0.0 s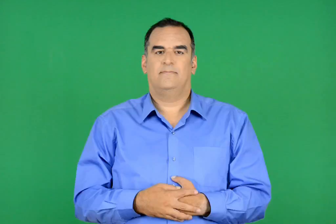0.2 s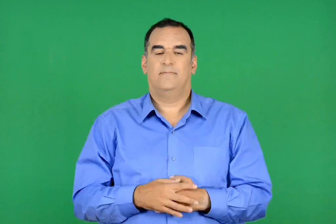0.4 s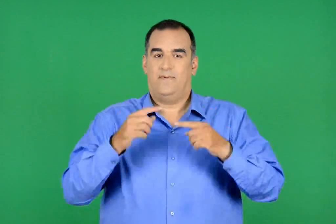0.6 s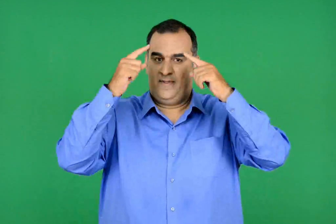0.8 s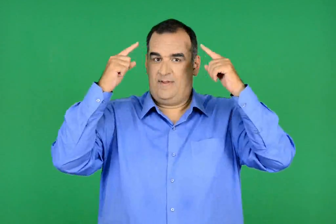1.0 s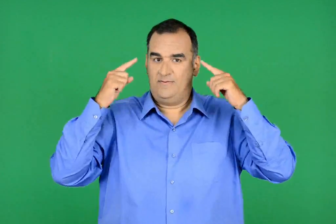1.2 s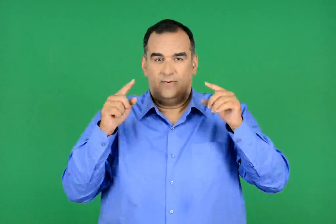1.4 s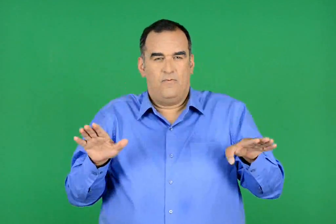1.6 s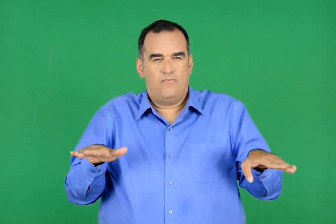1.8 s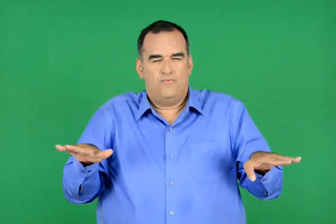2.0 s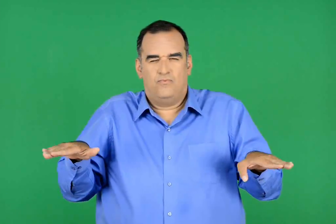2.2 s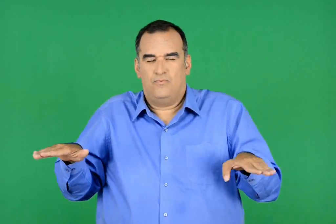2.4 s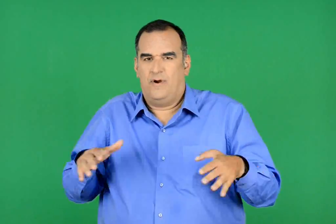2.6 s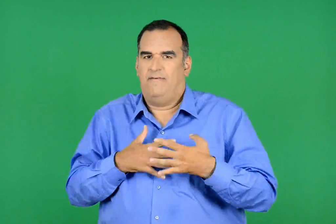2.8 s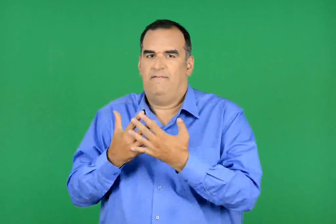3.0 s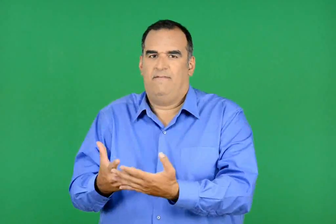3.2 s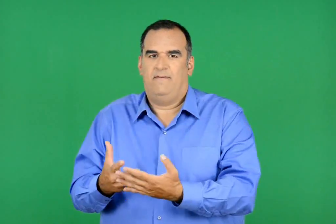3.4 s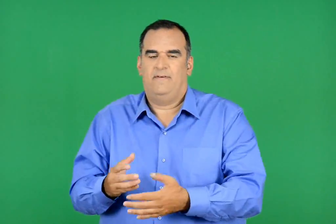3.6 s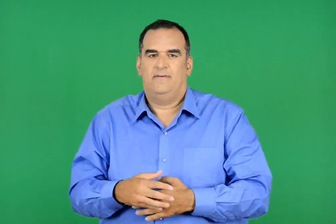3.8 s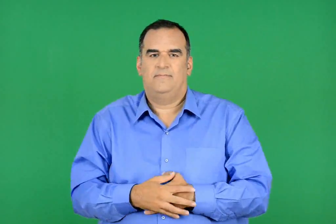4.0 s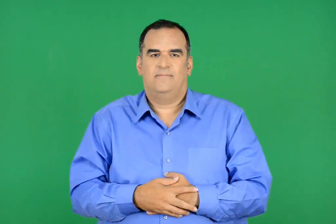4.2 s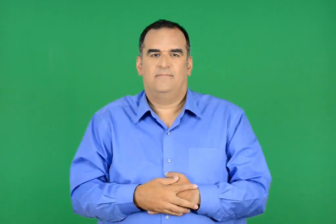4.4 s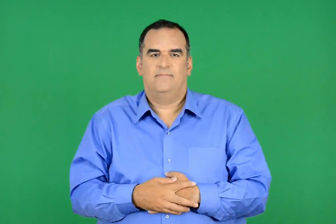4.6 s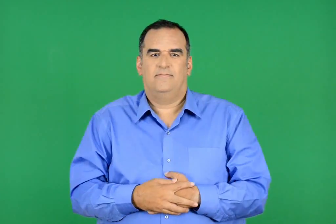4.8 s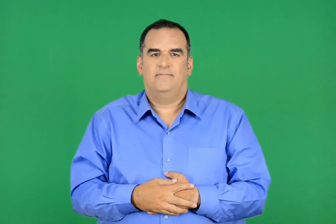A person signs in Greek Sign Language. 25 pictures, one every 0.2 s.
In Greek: ο θεός αγαπά τα πουλιά
